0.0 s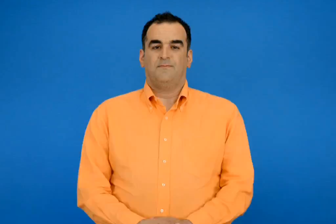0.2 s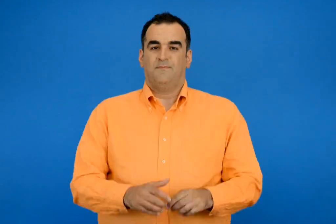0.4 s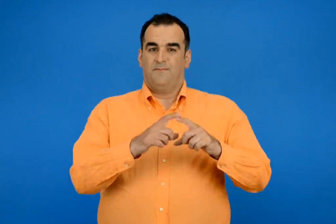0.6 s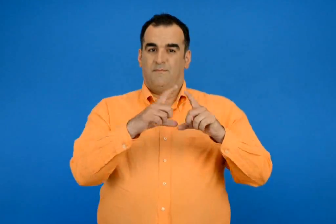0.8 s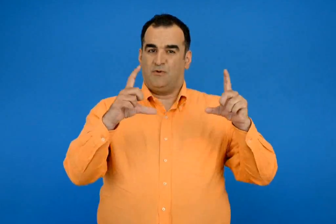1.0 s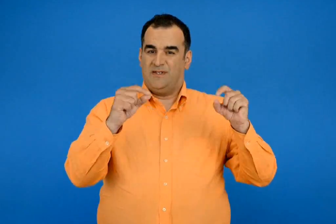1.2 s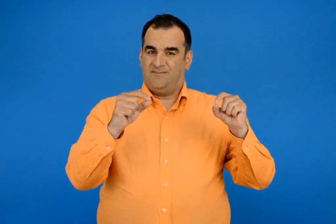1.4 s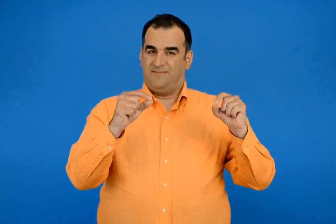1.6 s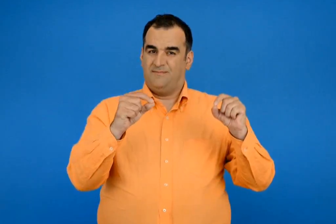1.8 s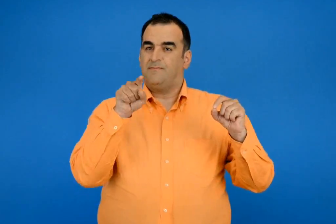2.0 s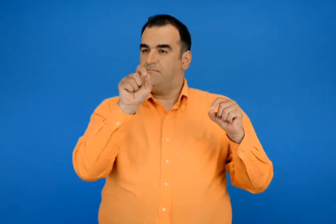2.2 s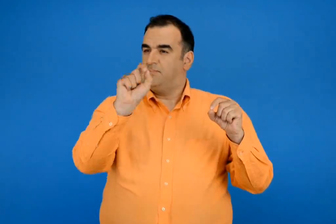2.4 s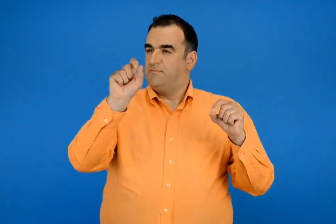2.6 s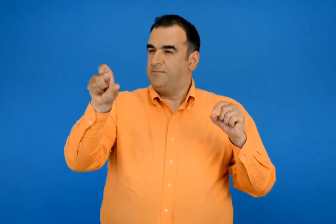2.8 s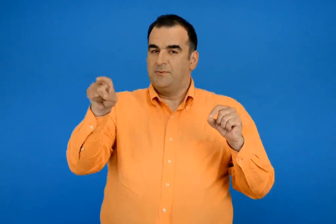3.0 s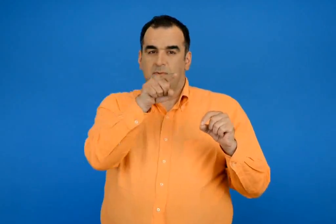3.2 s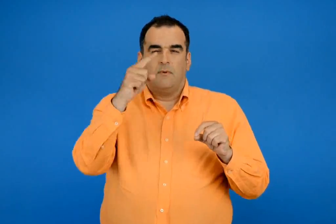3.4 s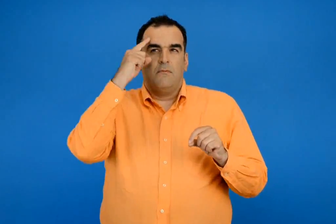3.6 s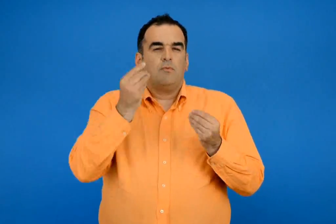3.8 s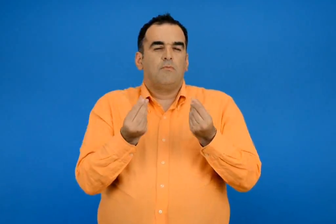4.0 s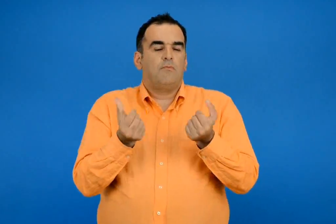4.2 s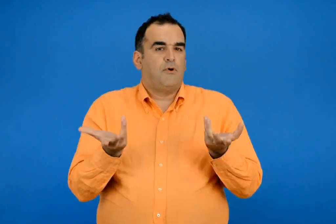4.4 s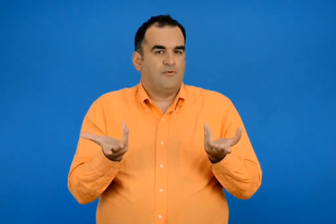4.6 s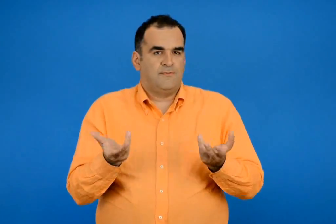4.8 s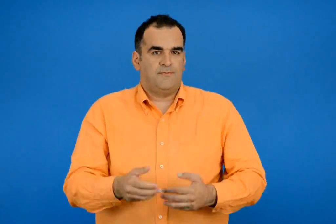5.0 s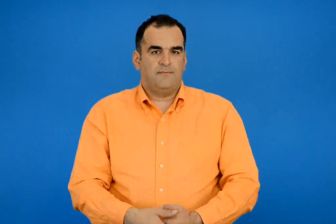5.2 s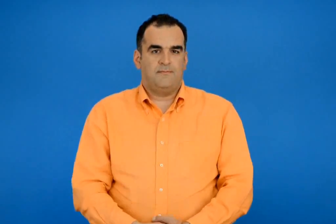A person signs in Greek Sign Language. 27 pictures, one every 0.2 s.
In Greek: πως νομίζετε ότι έστειλαν τις προσκλήσεις τους ;
